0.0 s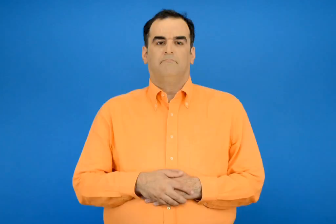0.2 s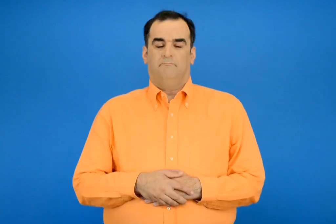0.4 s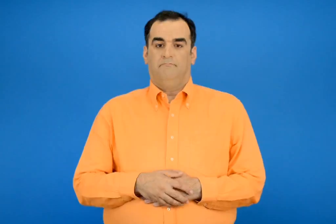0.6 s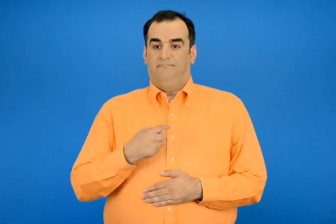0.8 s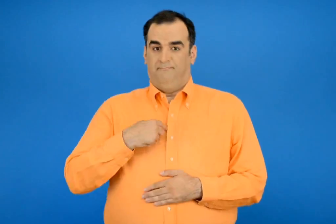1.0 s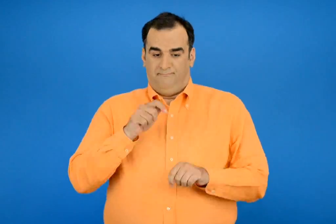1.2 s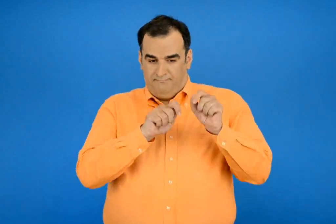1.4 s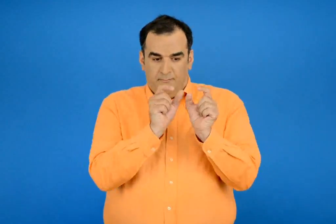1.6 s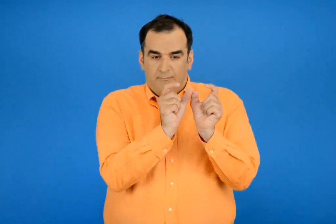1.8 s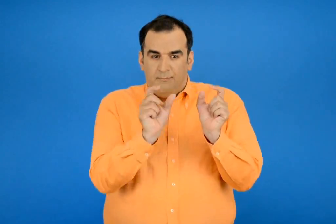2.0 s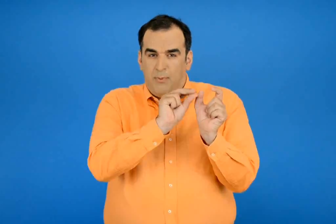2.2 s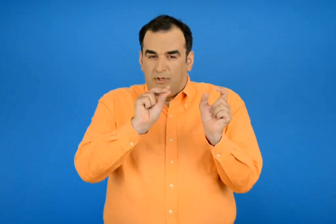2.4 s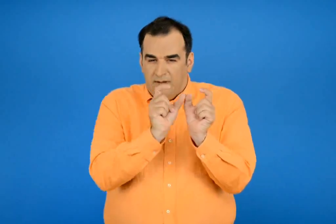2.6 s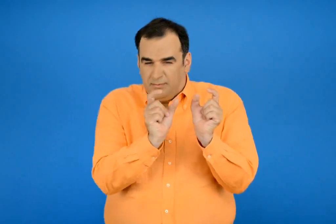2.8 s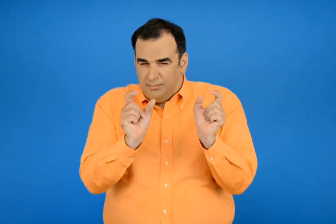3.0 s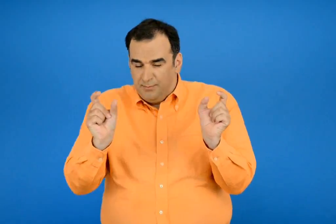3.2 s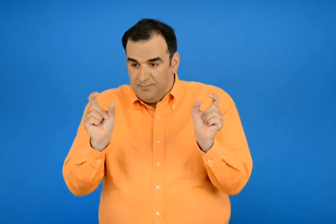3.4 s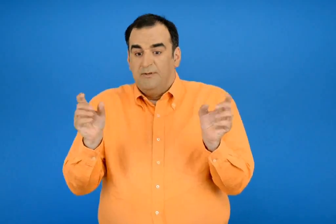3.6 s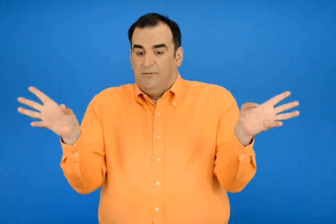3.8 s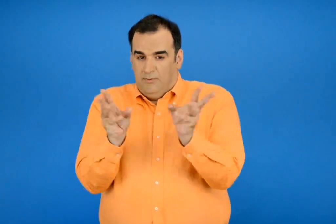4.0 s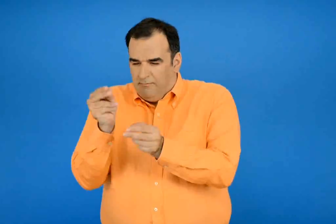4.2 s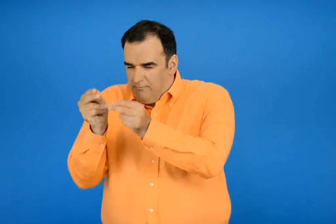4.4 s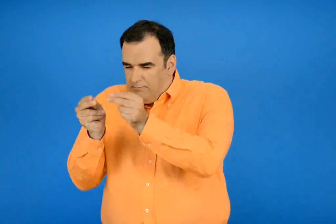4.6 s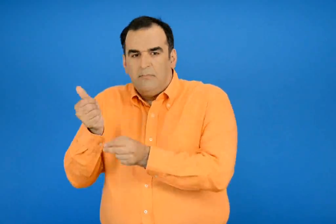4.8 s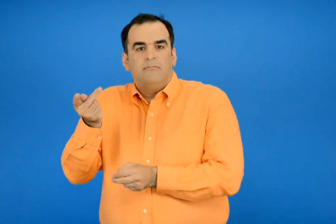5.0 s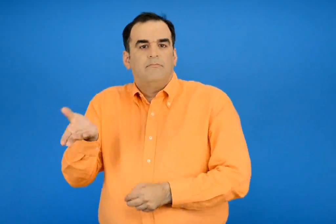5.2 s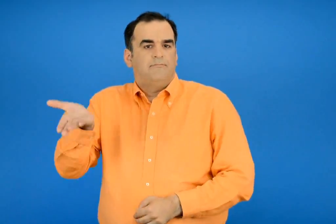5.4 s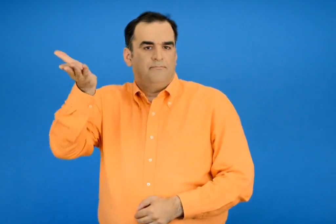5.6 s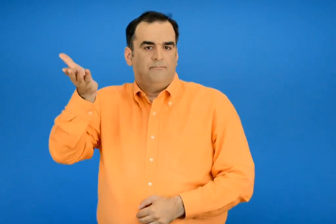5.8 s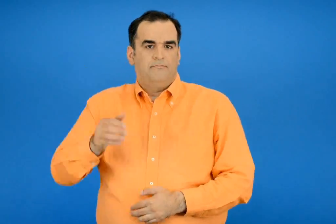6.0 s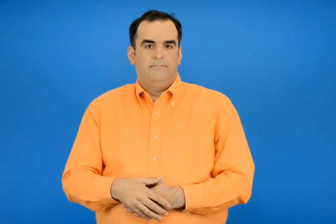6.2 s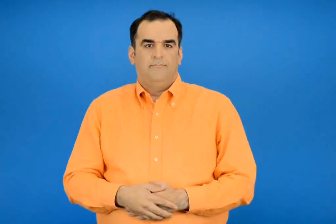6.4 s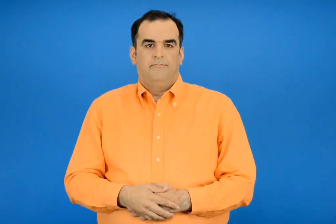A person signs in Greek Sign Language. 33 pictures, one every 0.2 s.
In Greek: φτιάχνουμε το δικό μας μοτίβο και υπολογίζουμε την αριθμητική του αξία
